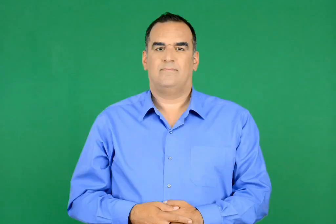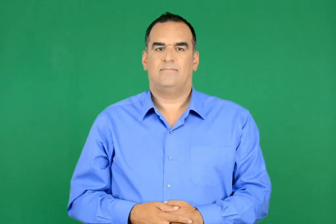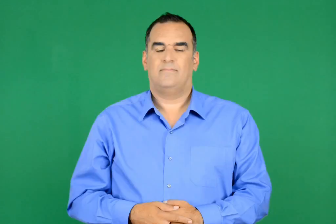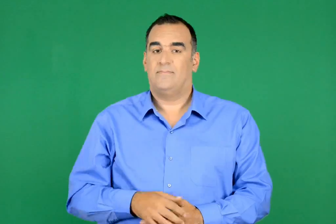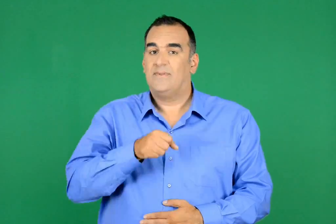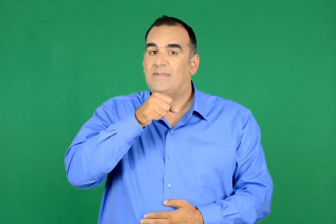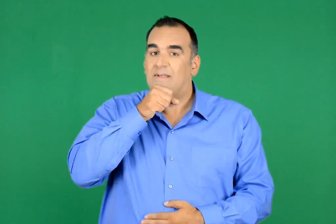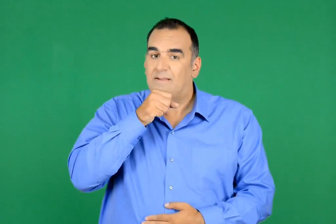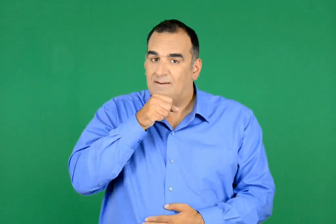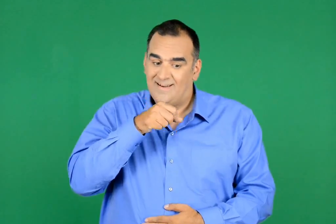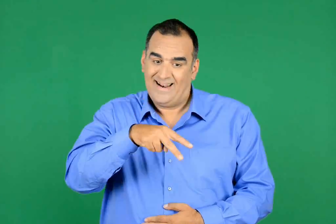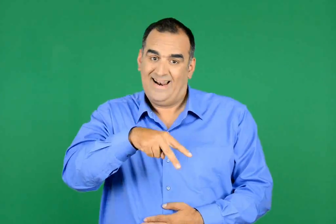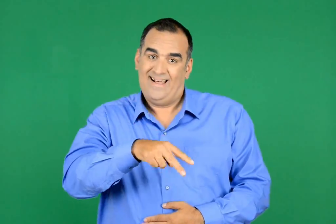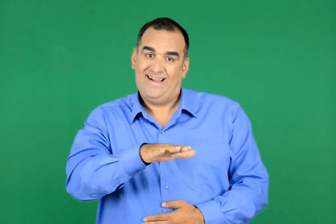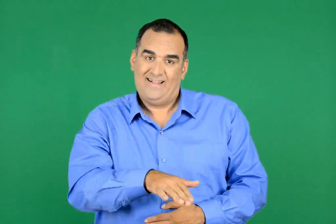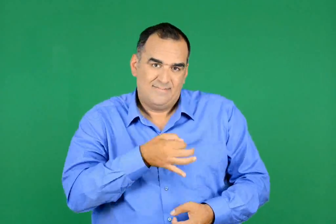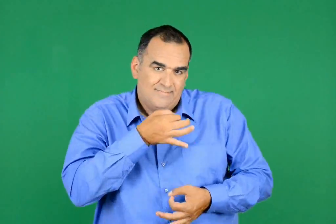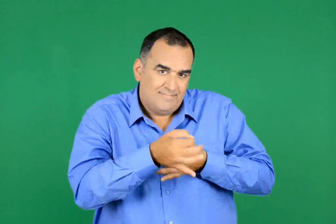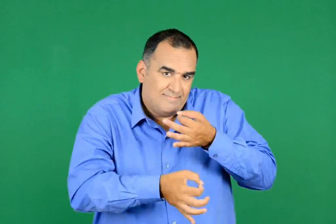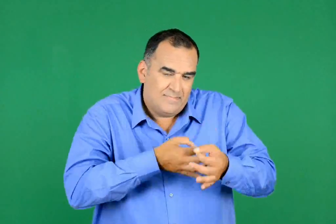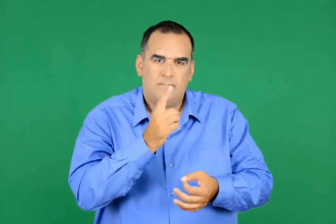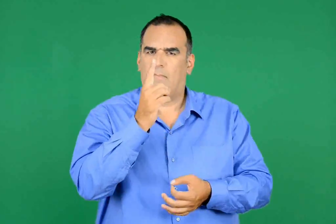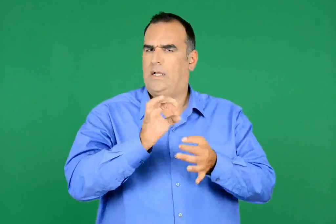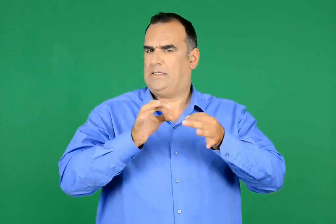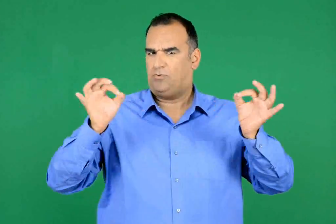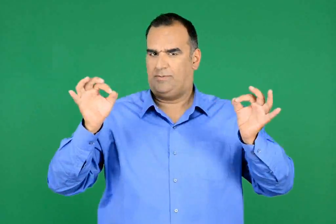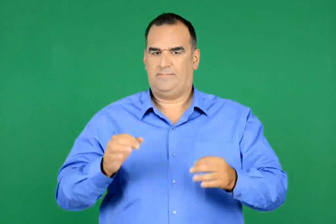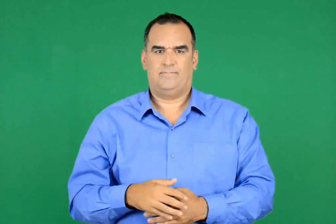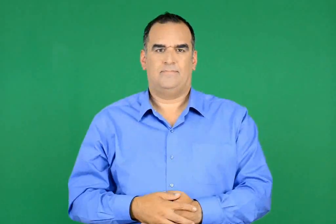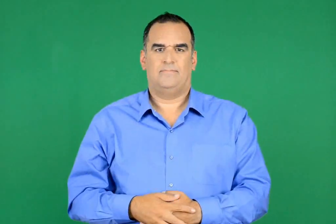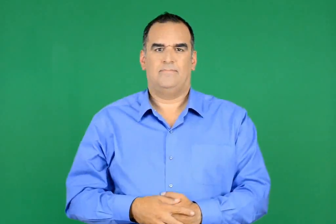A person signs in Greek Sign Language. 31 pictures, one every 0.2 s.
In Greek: η γιαγιά είπε µαι ιστορία στη λίλη
